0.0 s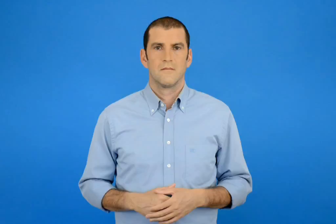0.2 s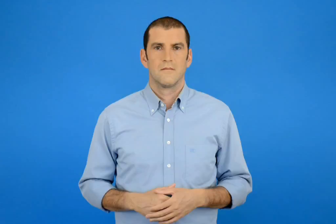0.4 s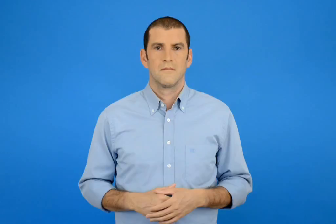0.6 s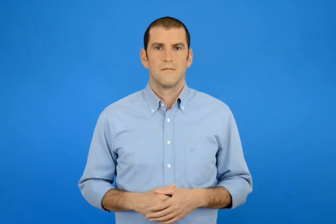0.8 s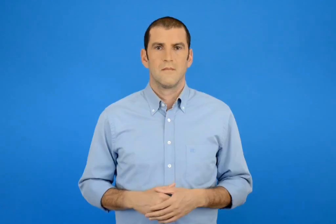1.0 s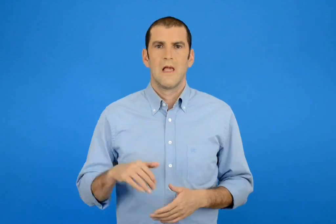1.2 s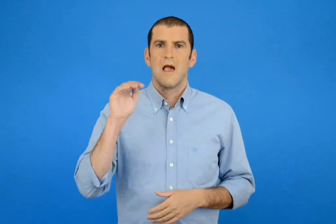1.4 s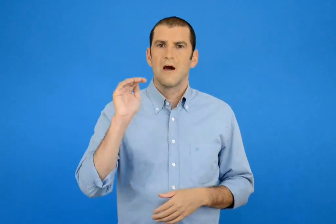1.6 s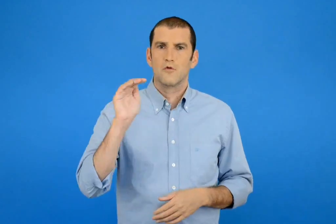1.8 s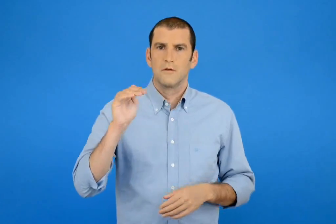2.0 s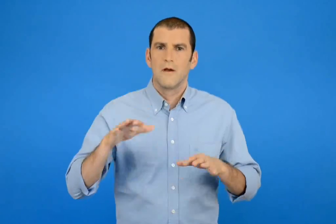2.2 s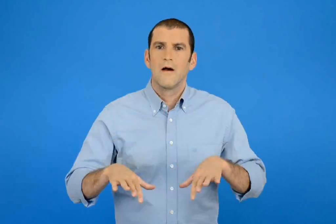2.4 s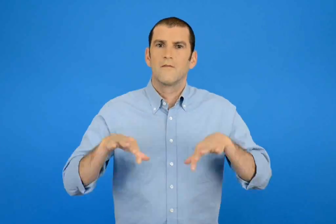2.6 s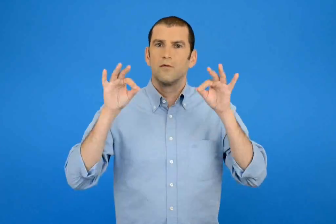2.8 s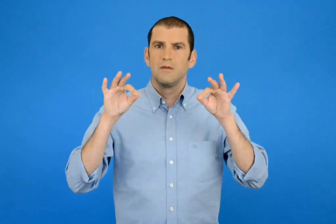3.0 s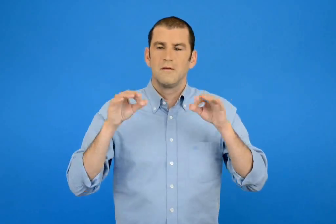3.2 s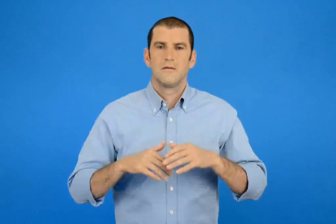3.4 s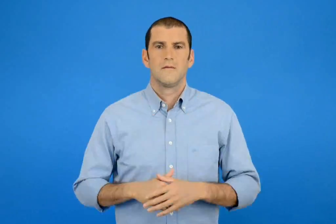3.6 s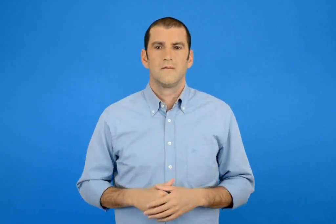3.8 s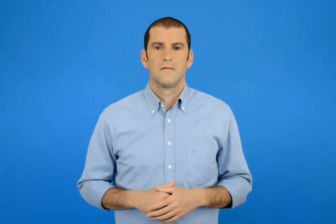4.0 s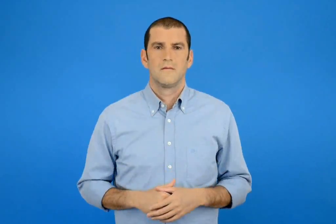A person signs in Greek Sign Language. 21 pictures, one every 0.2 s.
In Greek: ερώτηση αφόρμησης
